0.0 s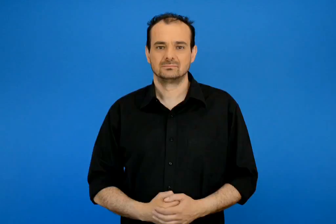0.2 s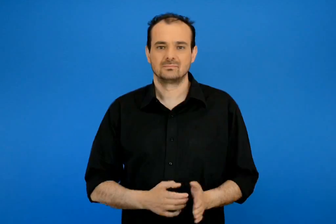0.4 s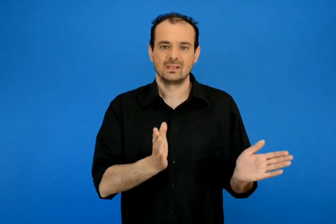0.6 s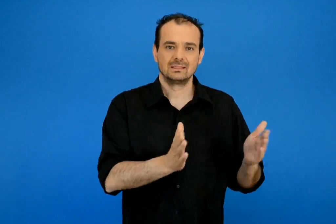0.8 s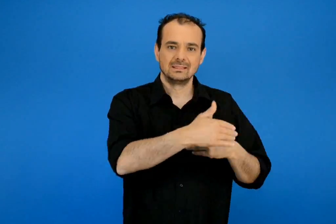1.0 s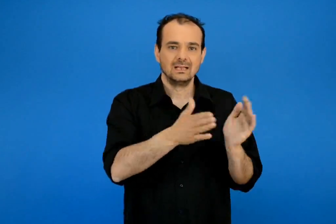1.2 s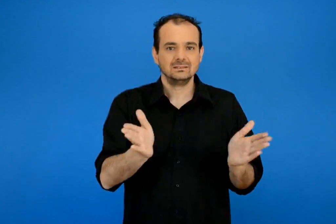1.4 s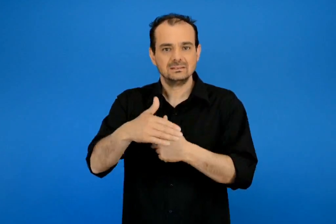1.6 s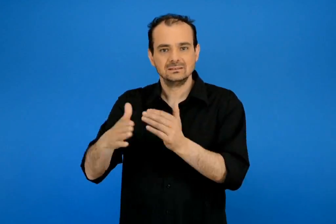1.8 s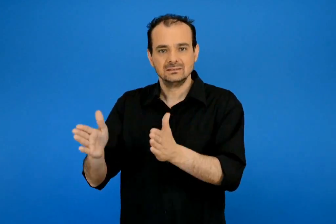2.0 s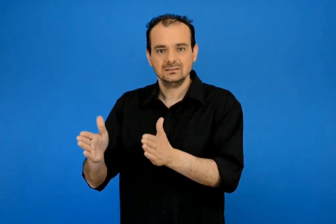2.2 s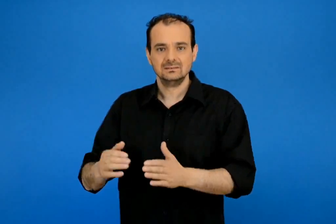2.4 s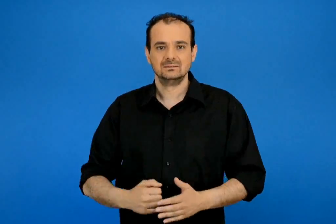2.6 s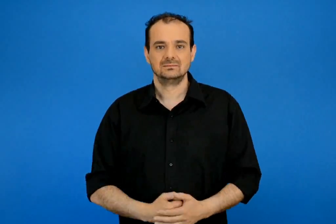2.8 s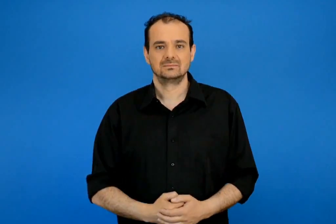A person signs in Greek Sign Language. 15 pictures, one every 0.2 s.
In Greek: οι τάξεις
